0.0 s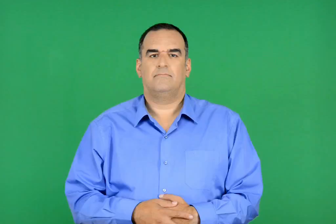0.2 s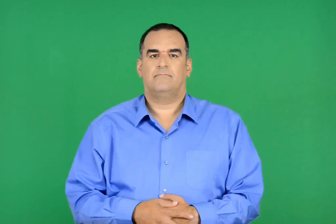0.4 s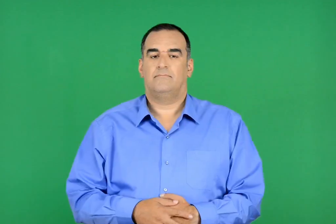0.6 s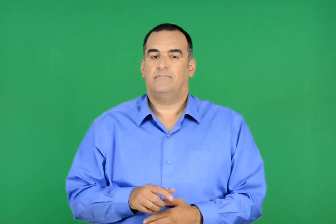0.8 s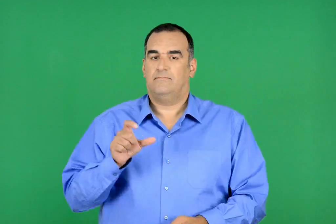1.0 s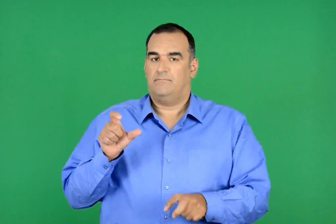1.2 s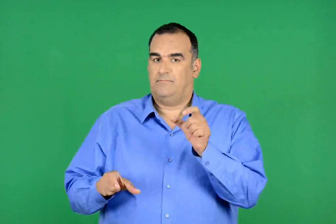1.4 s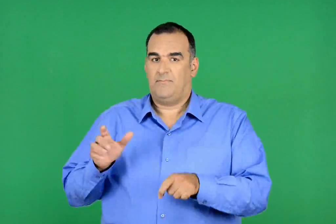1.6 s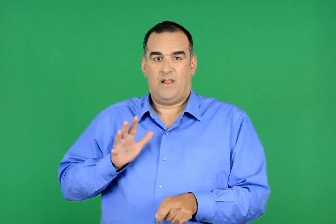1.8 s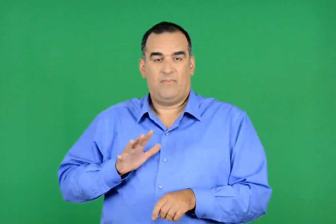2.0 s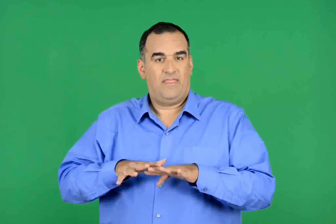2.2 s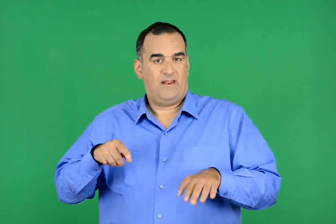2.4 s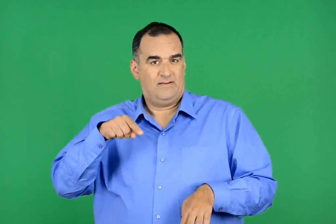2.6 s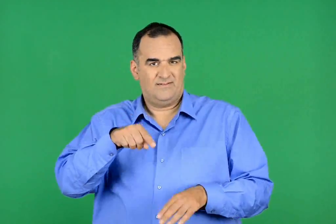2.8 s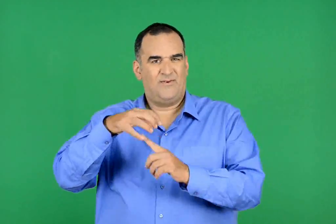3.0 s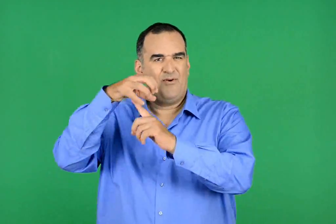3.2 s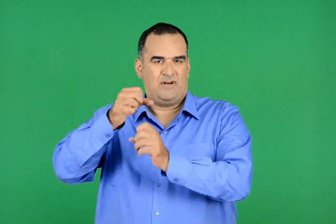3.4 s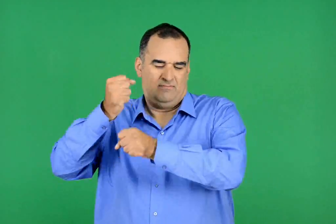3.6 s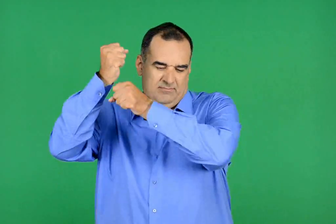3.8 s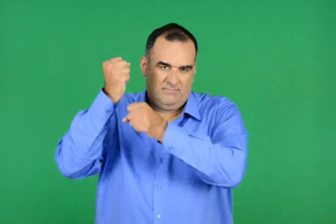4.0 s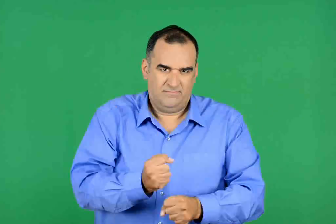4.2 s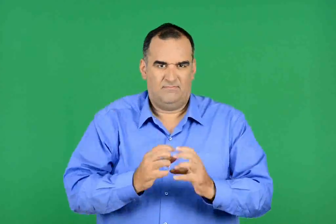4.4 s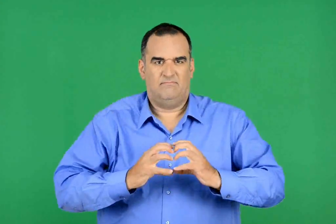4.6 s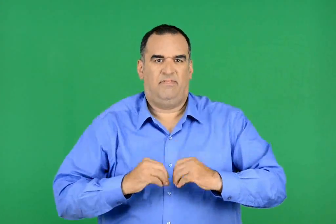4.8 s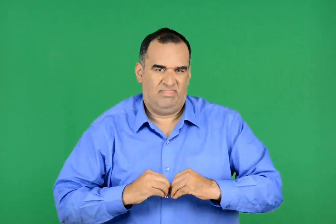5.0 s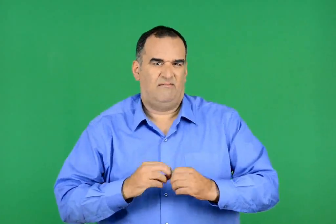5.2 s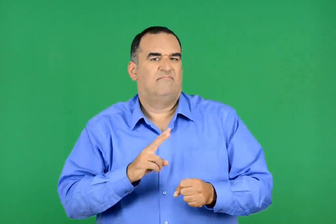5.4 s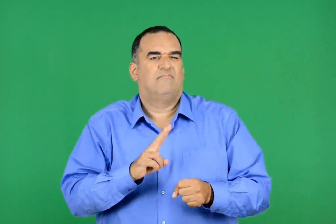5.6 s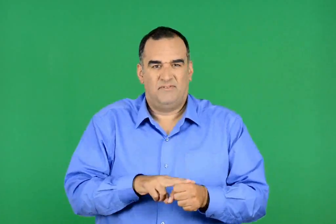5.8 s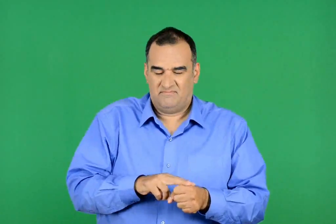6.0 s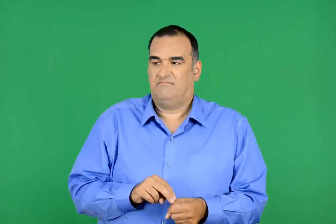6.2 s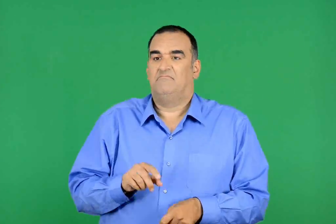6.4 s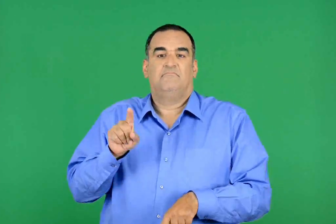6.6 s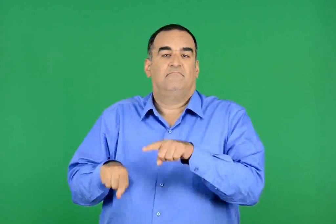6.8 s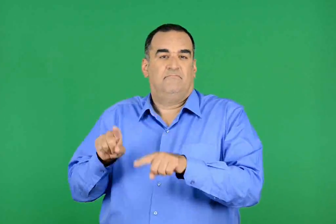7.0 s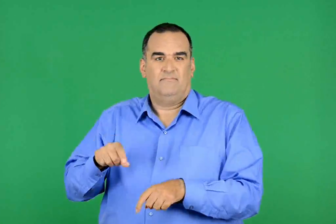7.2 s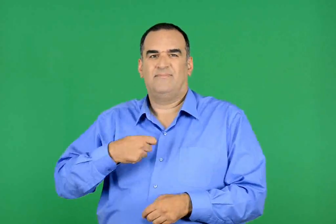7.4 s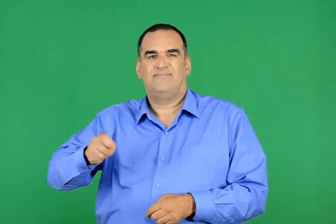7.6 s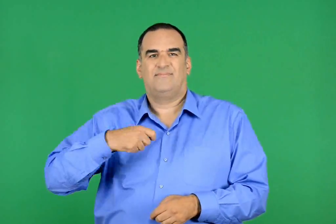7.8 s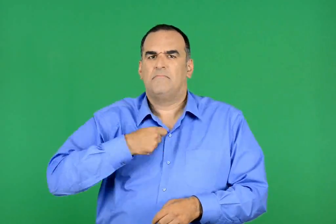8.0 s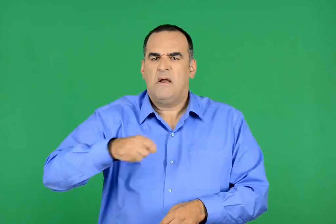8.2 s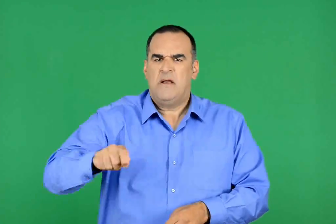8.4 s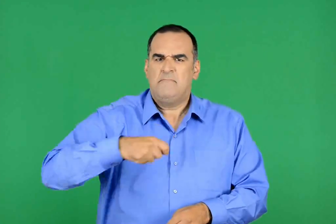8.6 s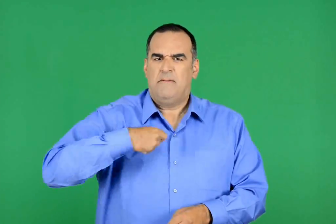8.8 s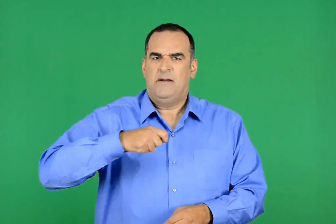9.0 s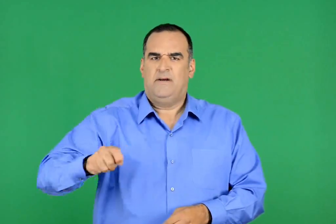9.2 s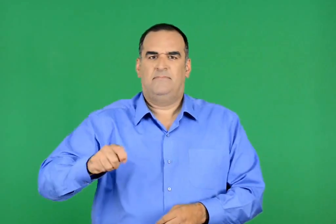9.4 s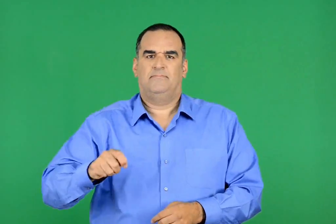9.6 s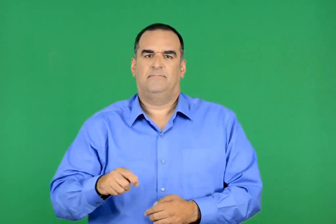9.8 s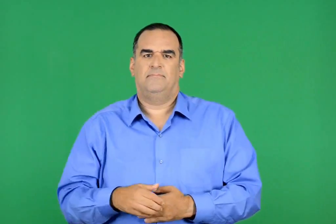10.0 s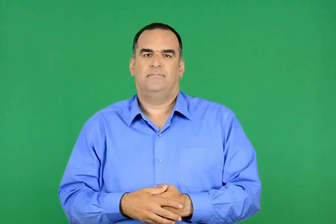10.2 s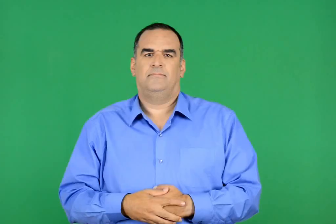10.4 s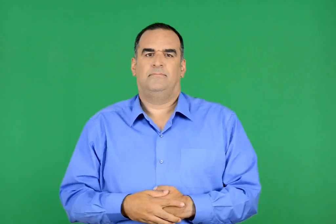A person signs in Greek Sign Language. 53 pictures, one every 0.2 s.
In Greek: μπήζουν απρόσεκτα οι παραθεριστές τις ομπρέλες τους στην άµµο , παίζουν σαν τρελοκάτσικα ρακέτες
